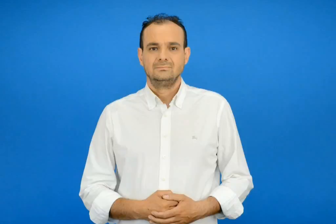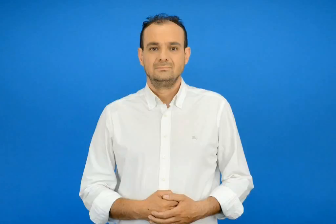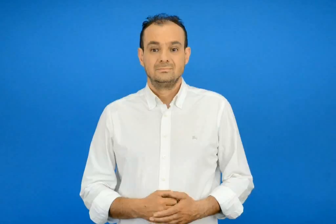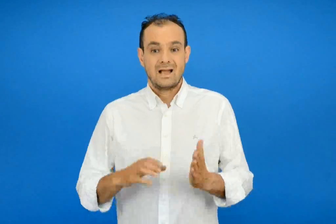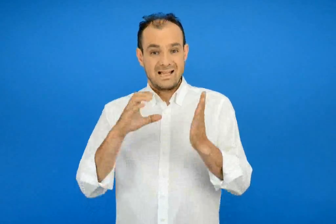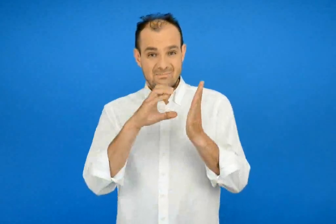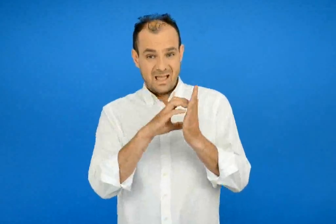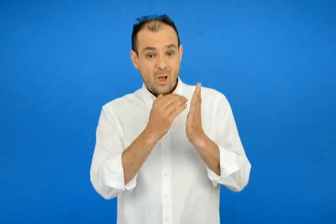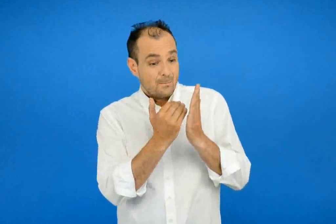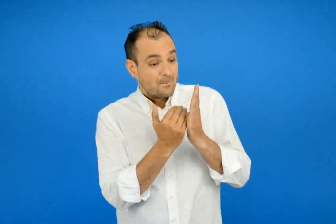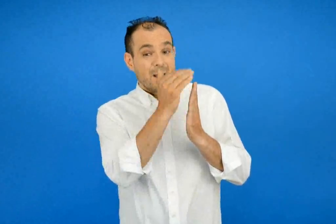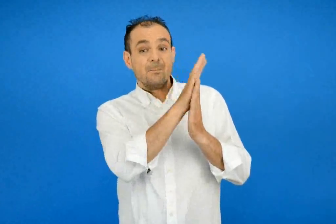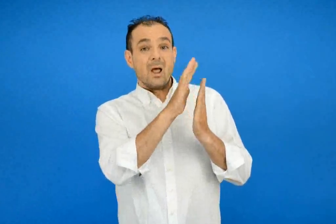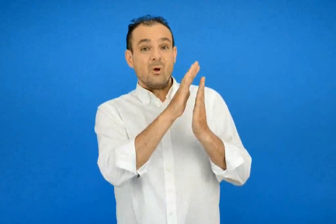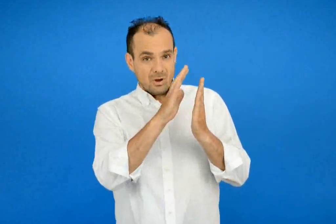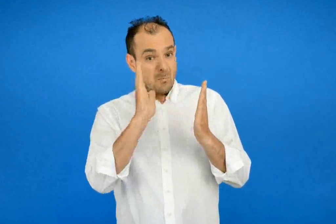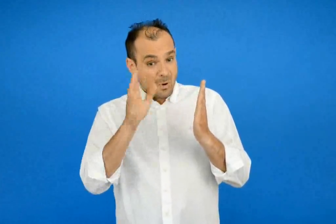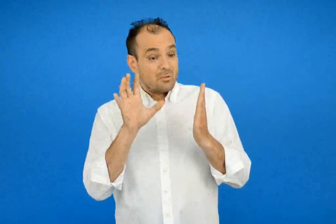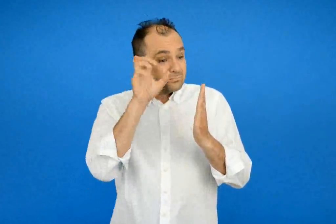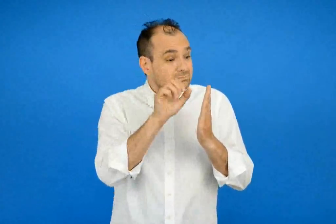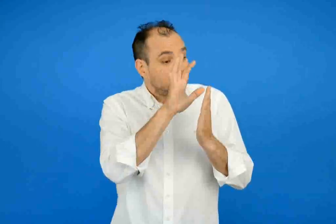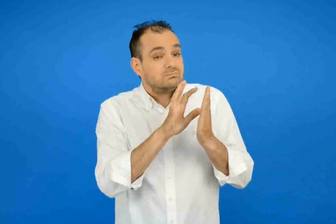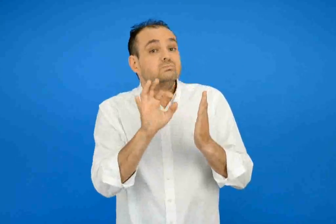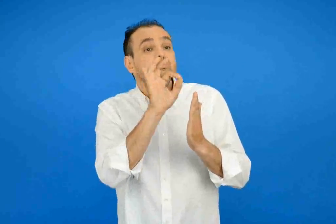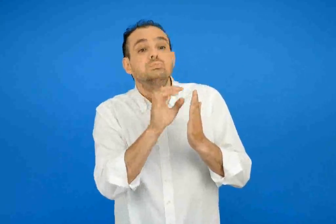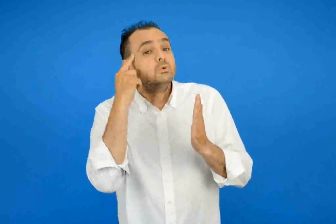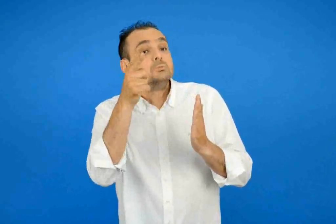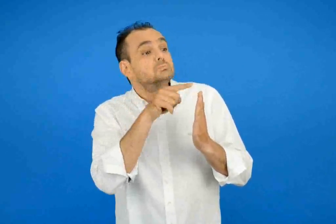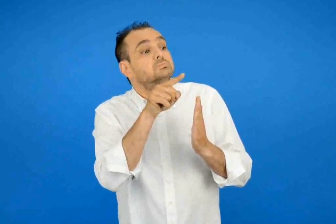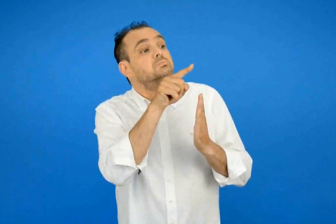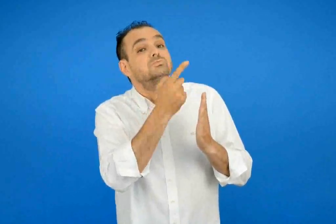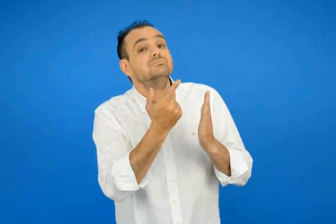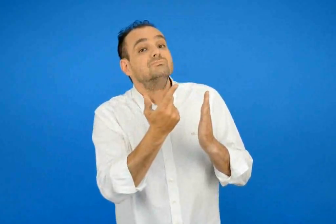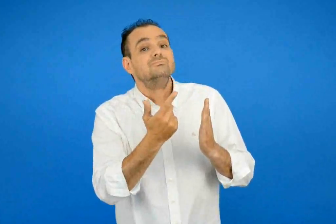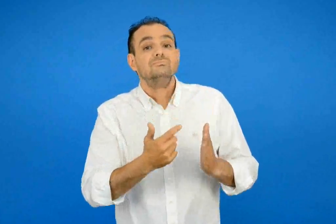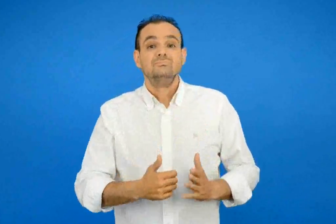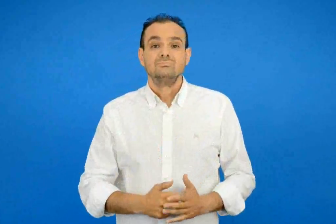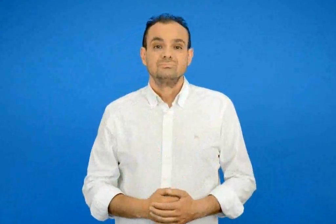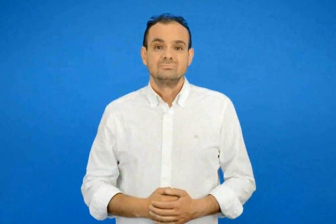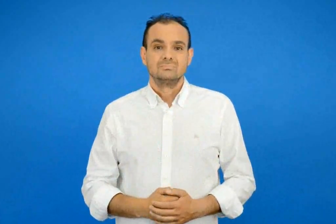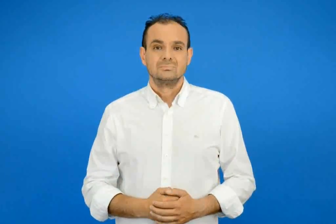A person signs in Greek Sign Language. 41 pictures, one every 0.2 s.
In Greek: που νομίζεις ότι μπορούμε να βρούμε το παραπάνω κείμενο ;
